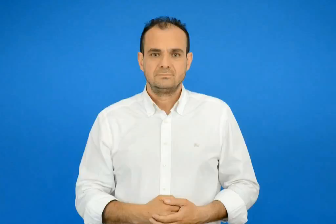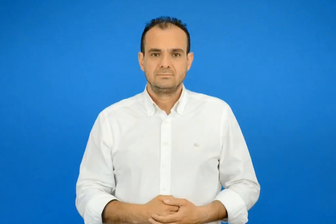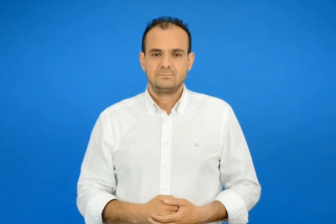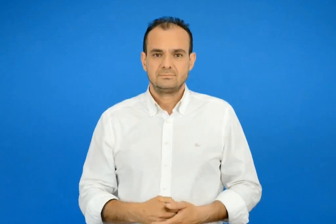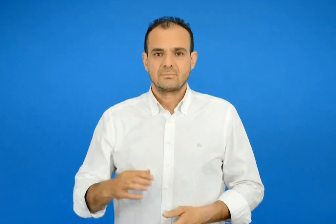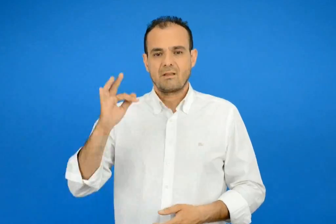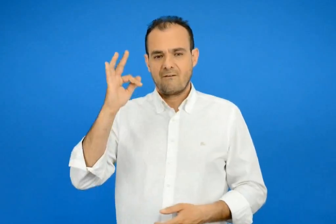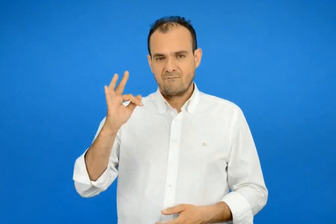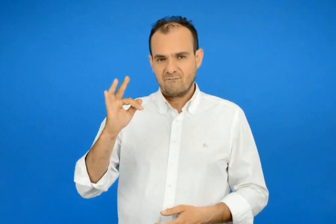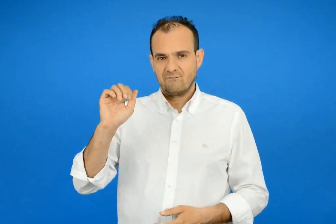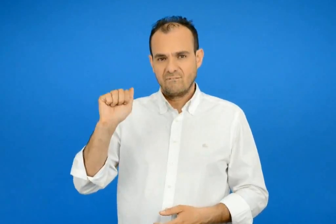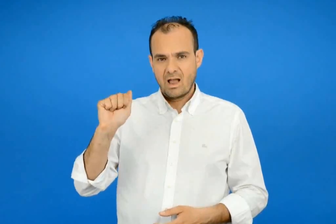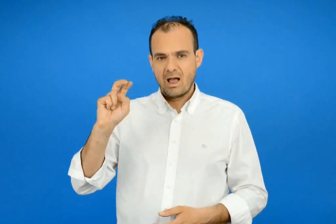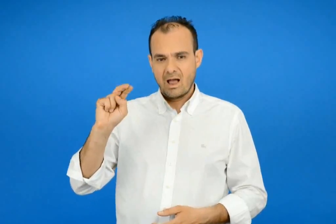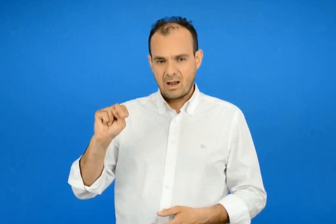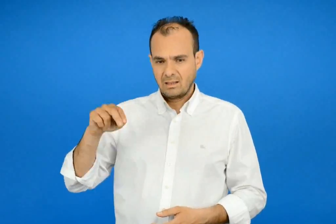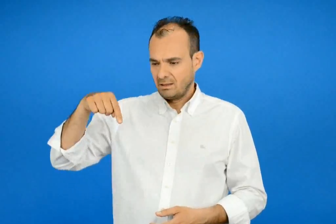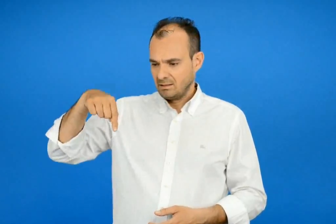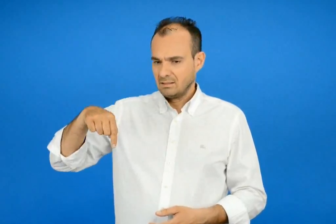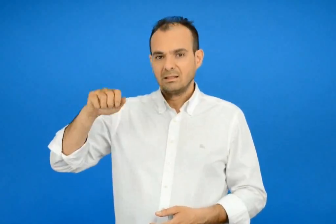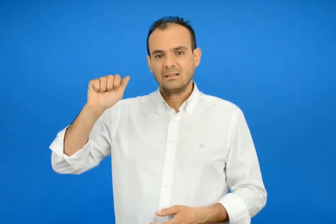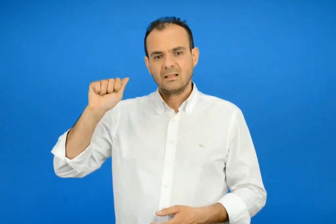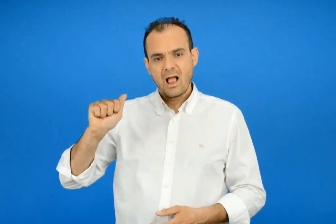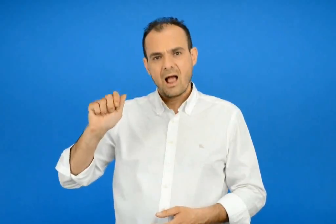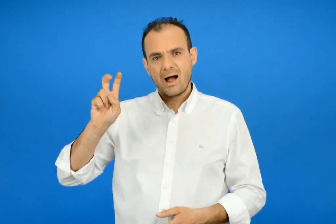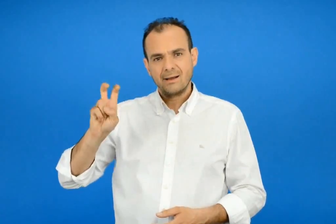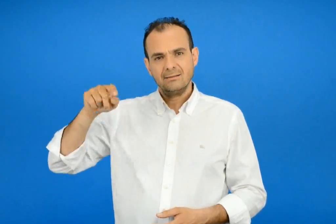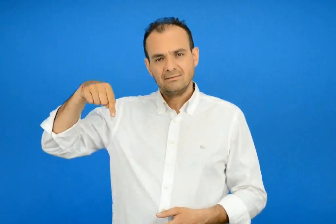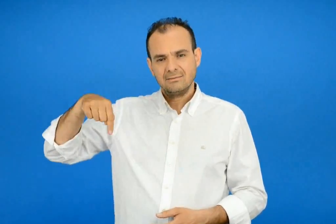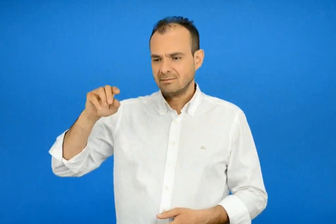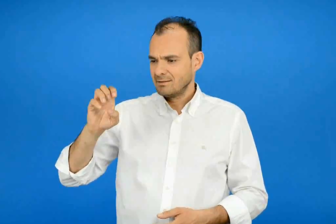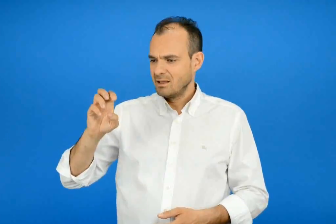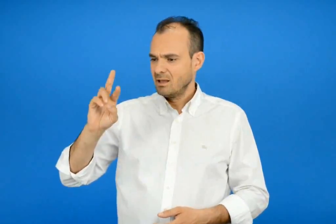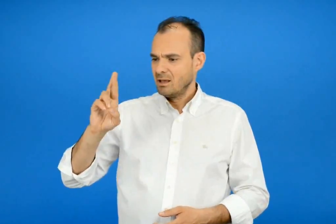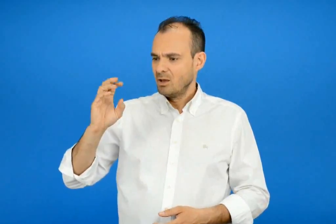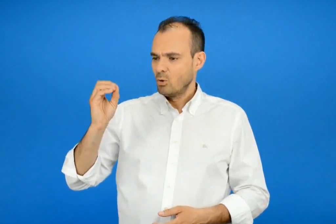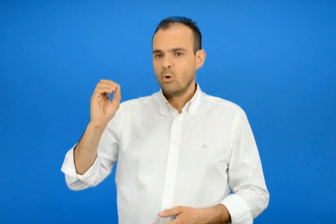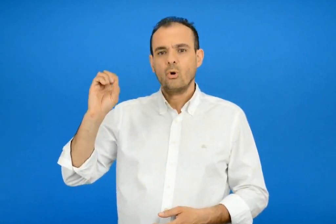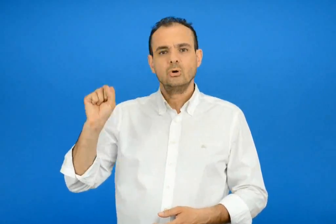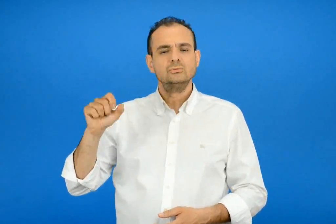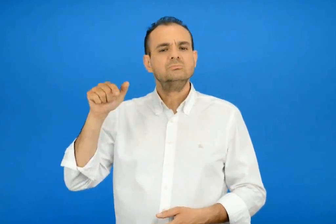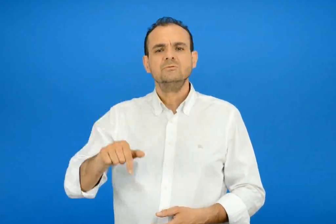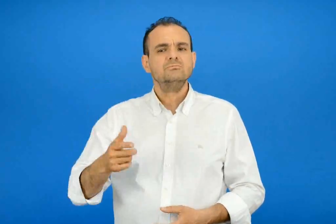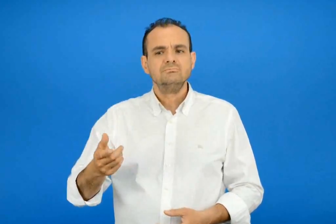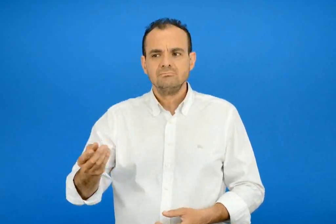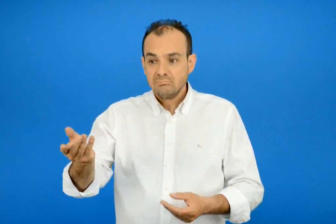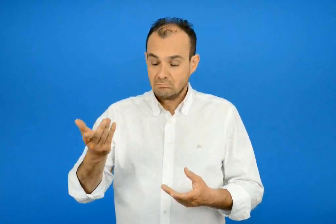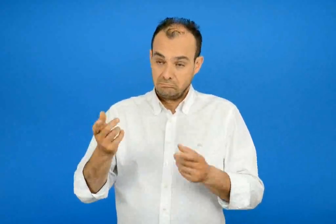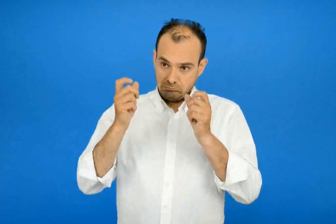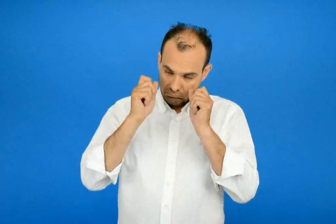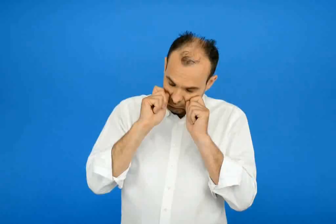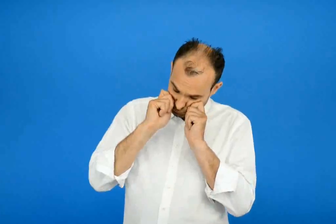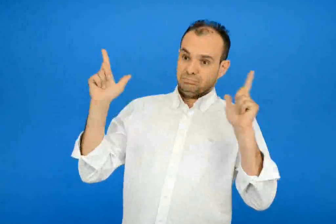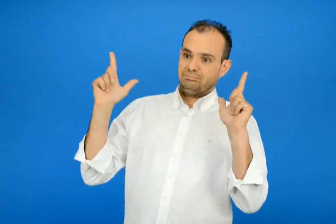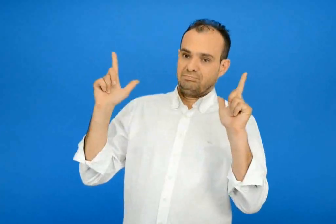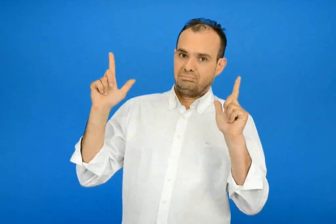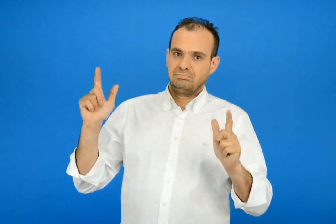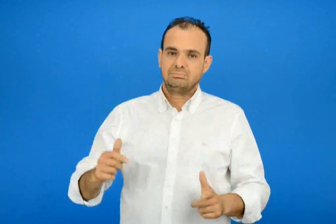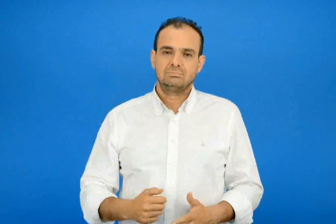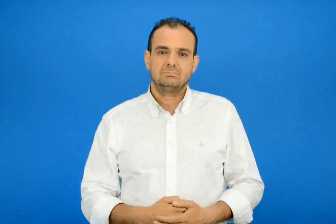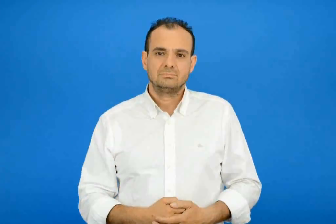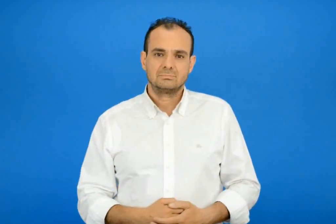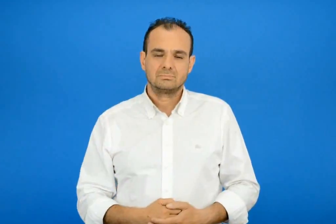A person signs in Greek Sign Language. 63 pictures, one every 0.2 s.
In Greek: φανταχτερός η ο που μας κάνει μεγάλη εντύπωση
